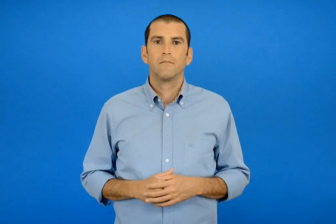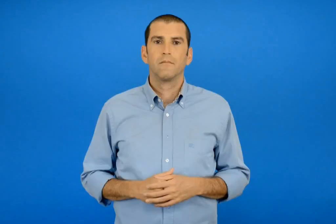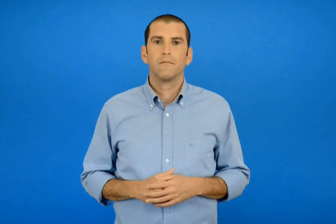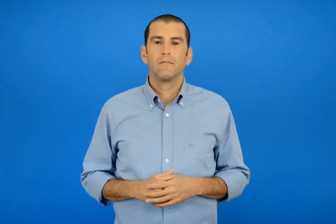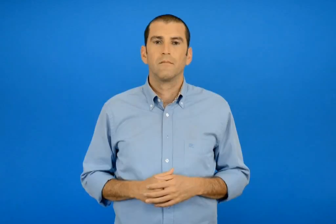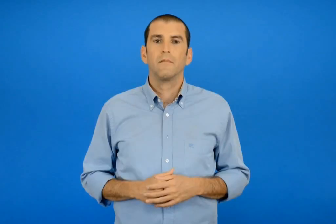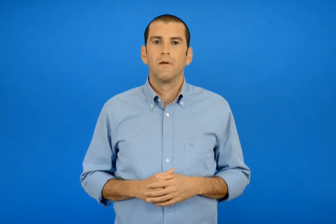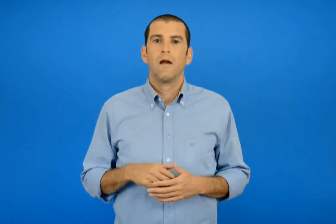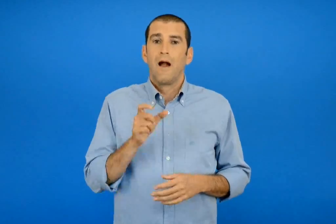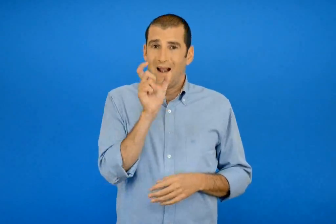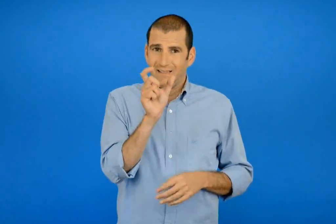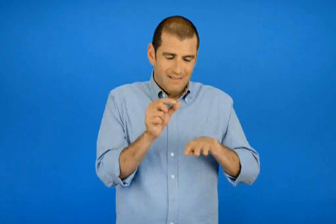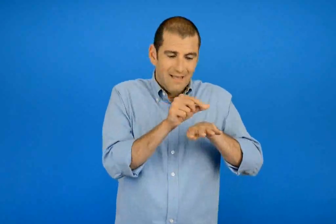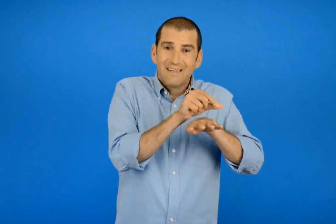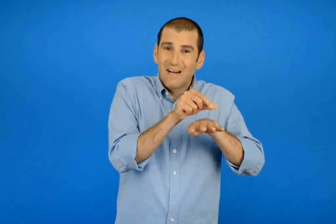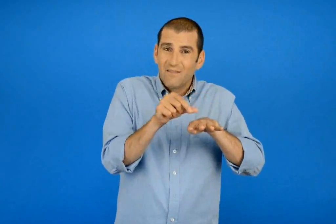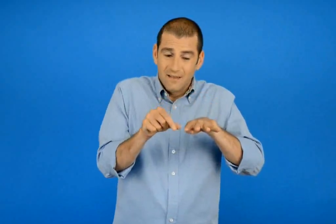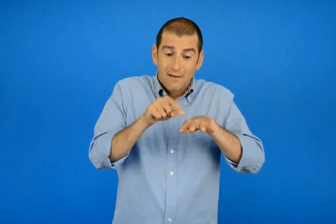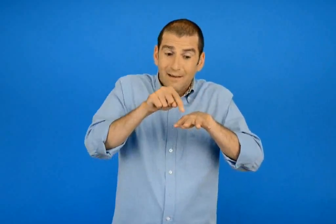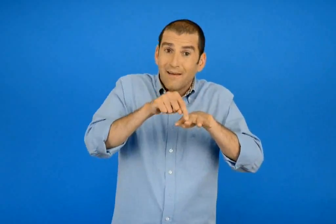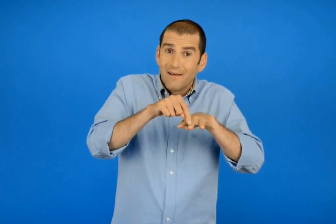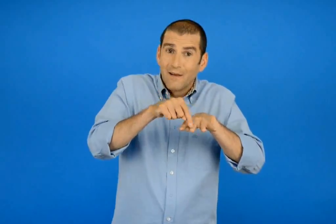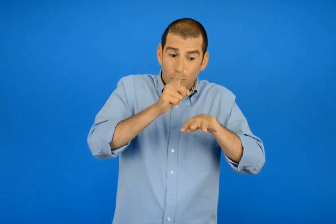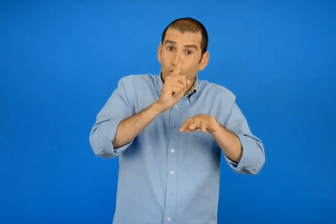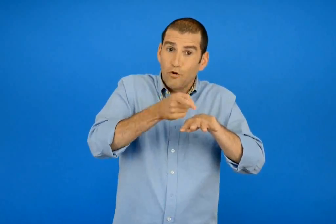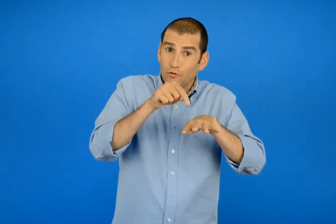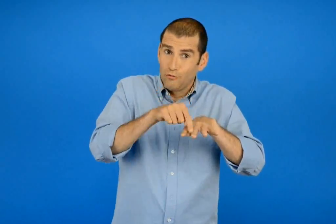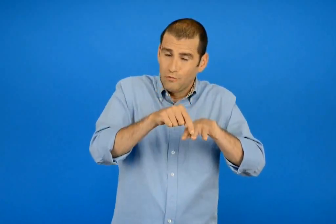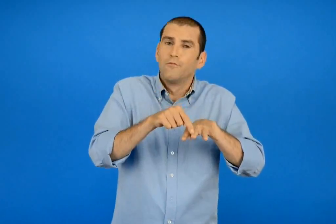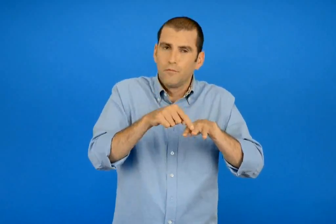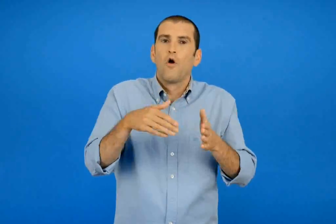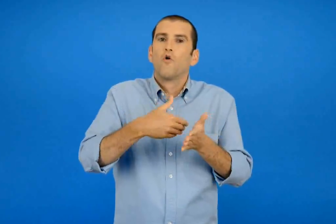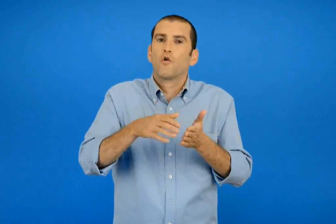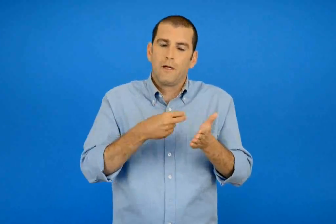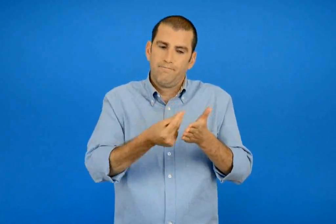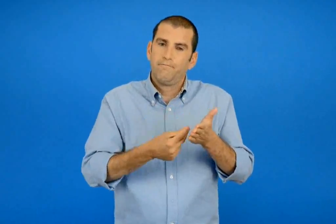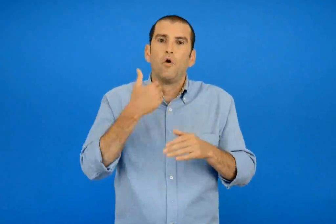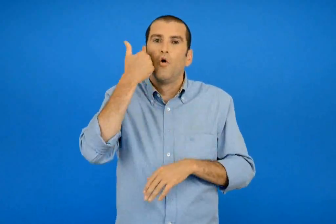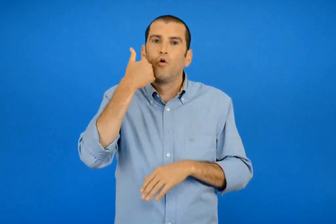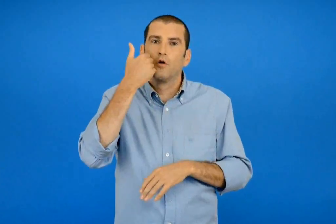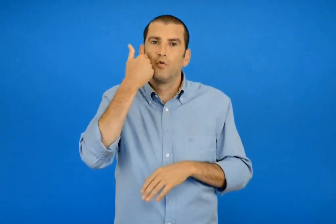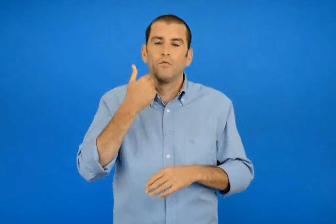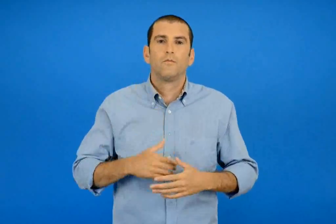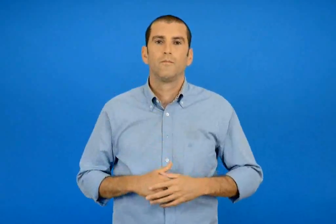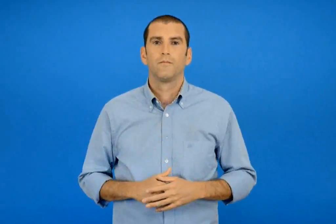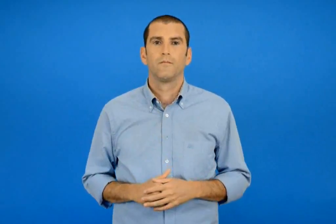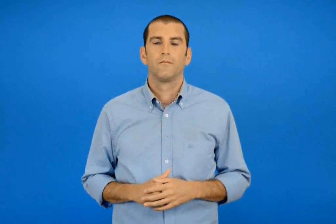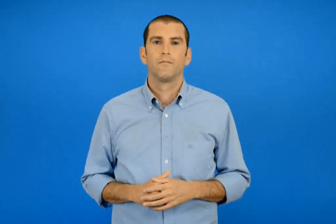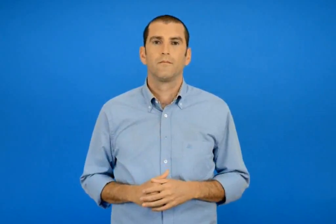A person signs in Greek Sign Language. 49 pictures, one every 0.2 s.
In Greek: κόκκινες τις λέξεις που τονίζονται στην προτελευταία συλλαβή
